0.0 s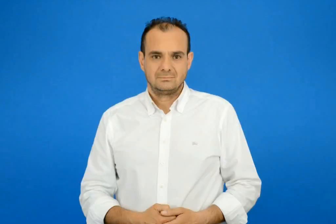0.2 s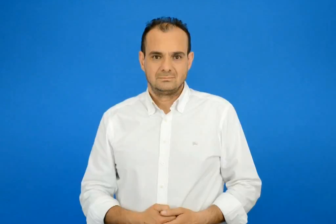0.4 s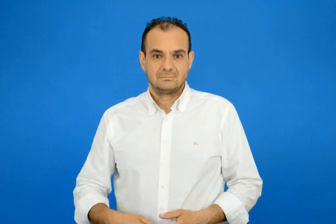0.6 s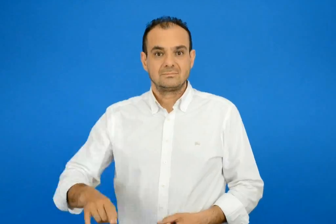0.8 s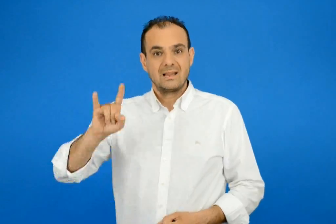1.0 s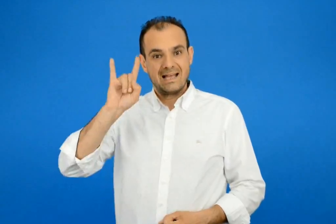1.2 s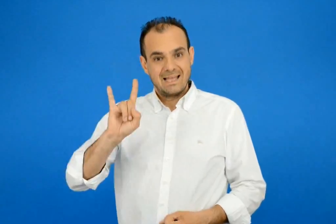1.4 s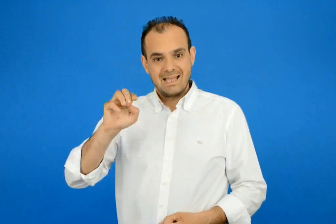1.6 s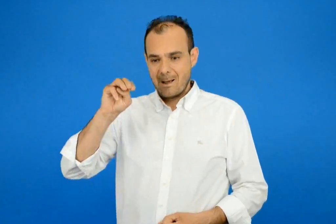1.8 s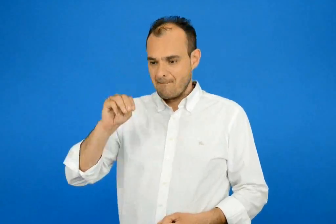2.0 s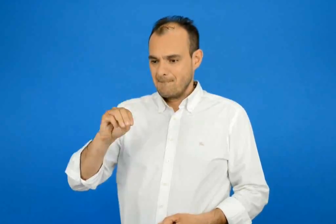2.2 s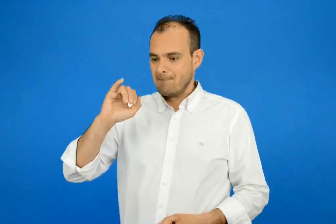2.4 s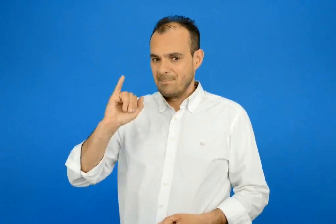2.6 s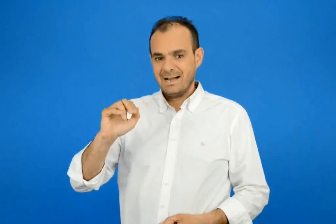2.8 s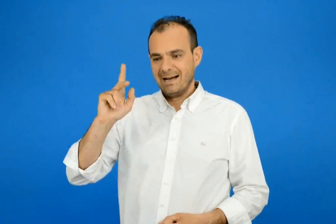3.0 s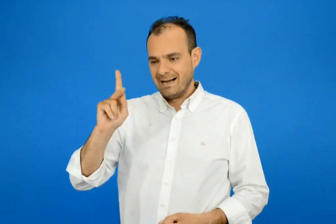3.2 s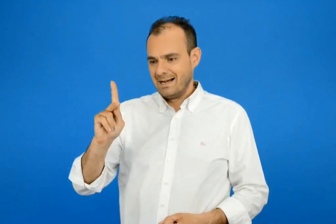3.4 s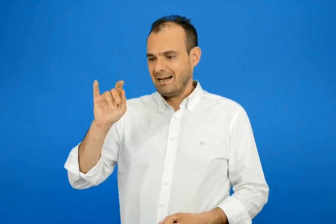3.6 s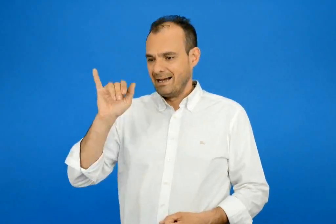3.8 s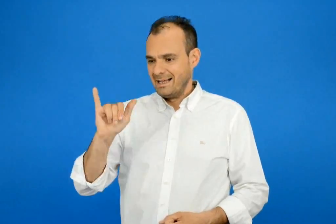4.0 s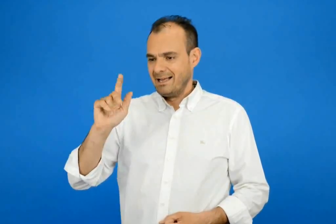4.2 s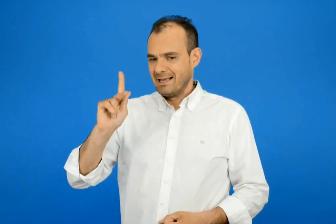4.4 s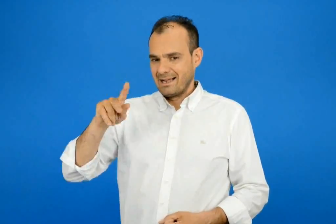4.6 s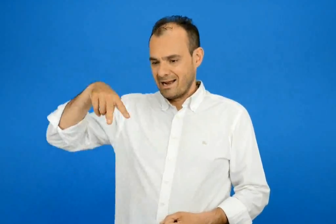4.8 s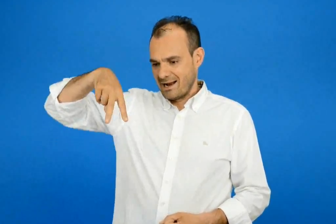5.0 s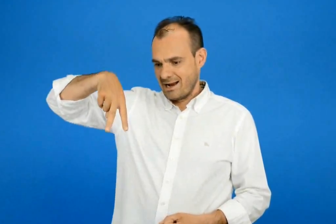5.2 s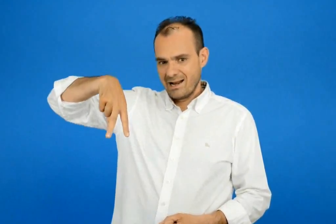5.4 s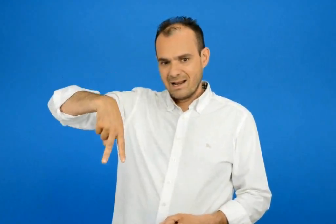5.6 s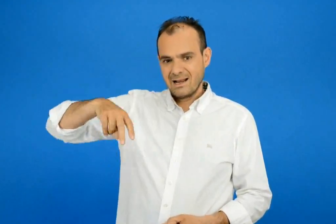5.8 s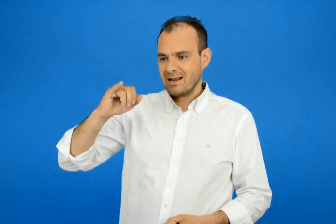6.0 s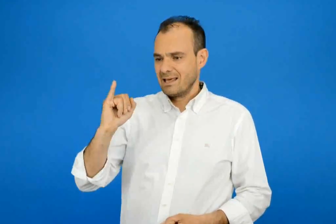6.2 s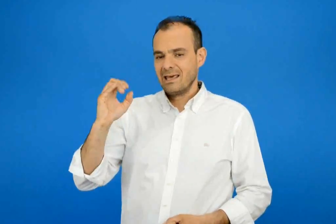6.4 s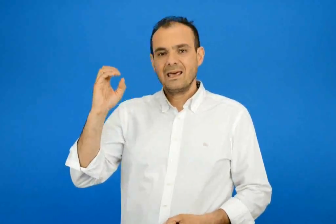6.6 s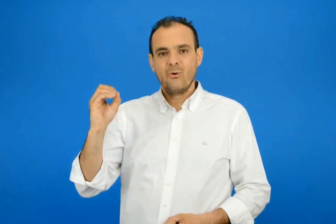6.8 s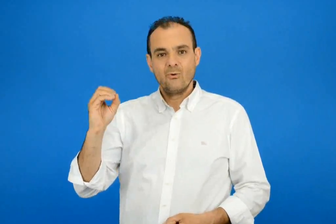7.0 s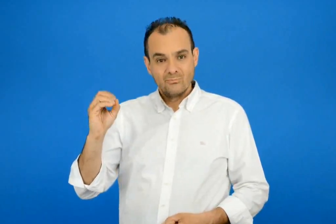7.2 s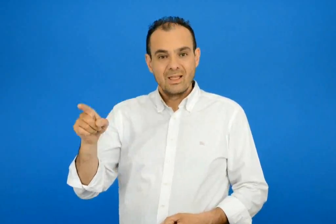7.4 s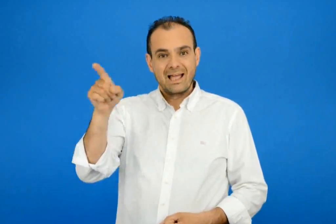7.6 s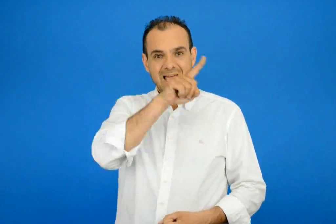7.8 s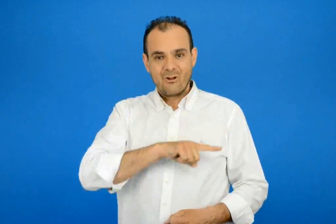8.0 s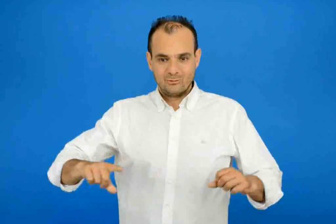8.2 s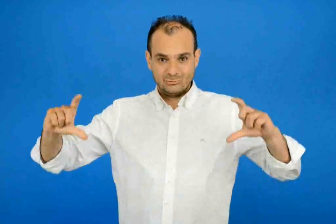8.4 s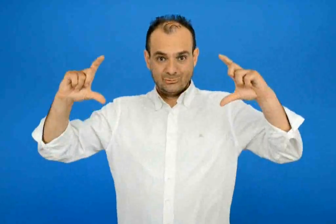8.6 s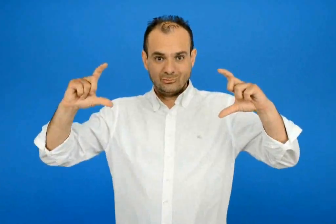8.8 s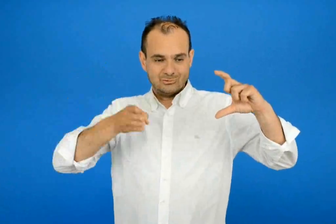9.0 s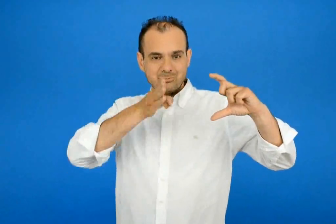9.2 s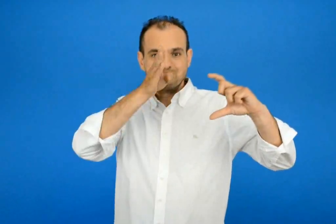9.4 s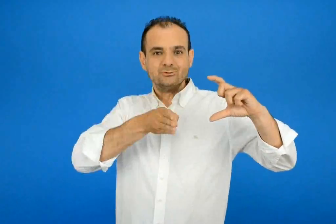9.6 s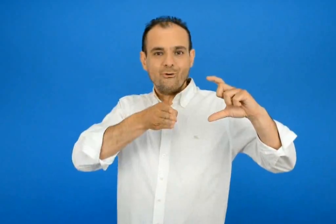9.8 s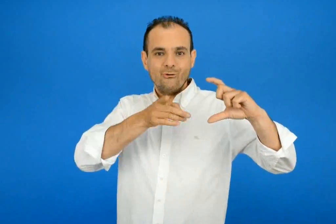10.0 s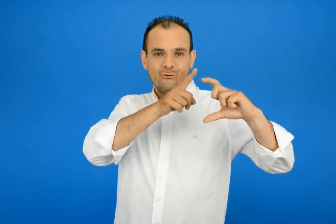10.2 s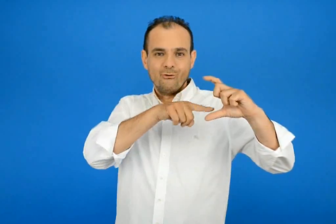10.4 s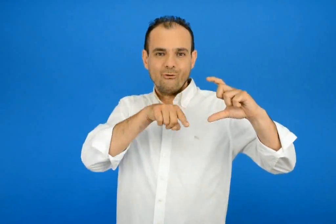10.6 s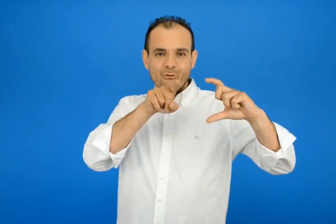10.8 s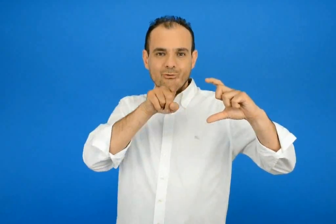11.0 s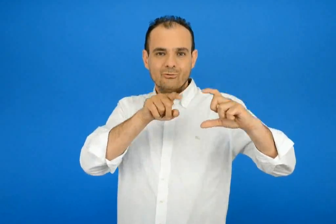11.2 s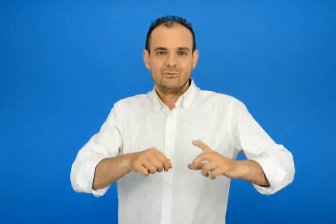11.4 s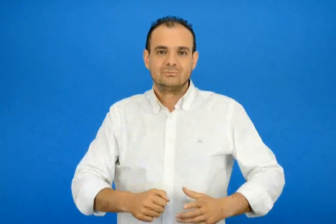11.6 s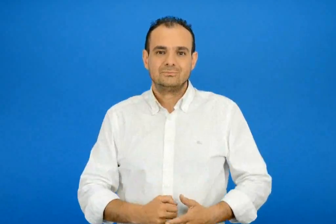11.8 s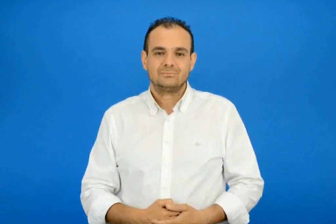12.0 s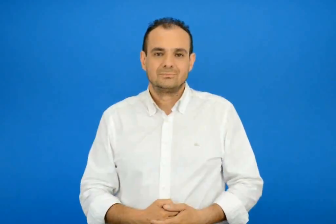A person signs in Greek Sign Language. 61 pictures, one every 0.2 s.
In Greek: ημικύκλιο το μίσος κύκλος
